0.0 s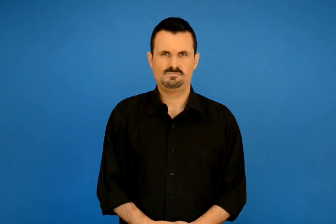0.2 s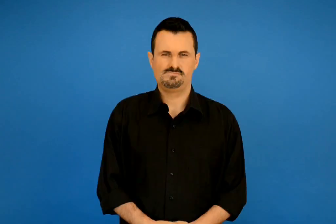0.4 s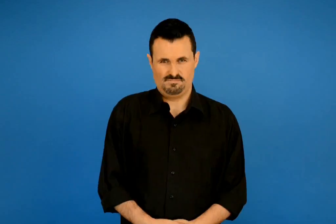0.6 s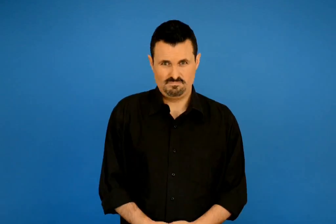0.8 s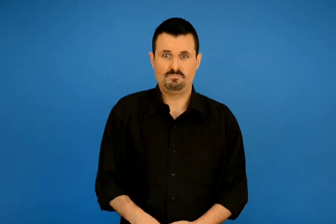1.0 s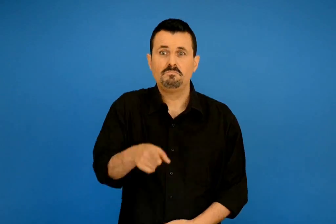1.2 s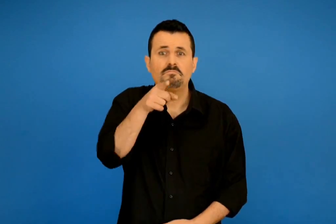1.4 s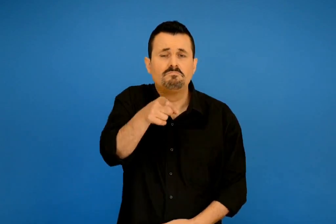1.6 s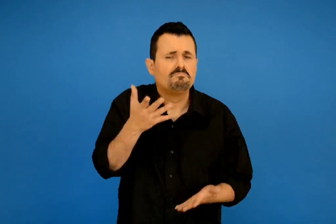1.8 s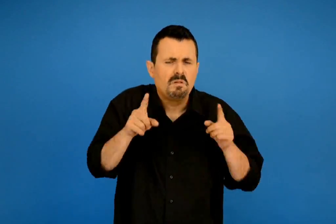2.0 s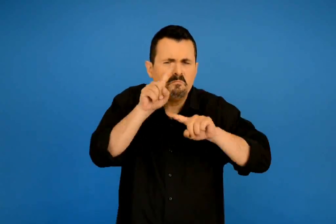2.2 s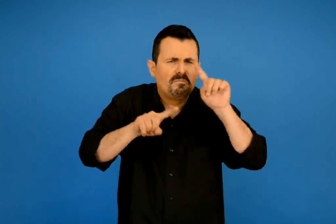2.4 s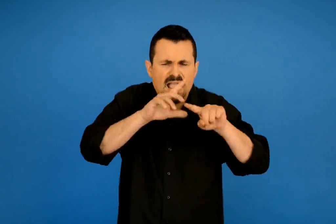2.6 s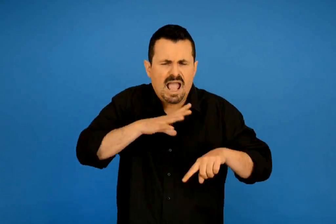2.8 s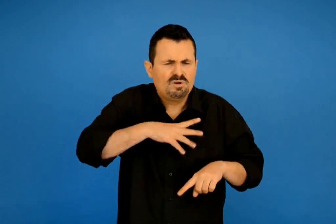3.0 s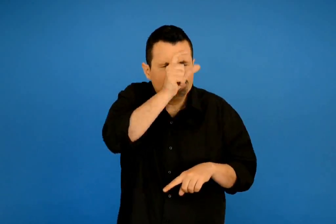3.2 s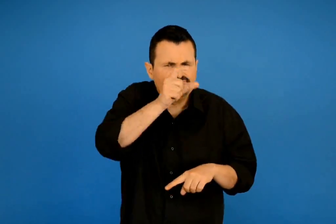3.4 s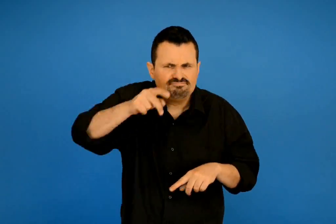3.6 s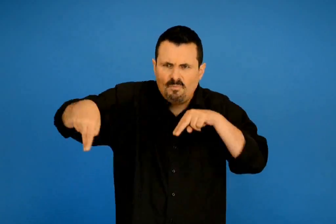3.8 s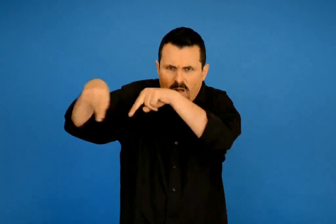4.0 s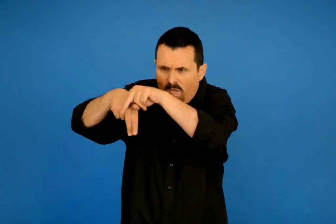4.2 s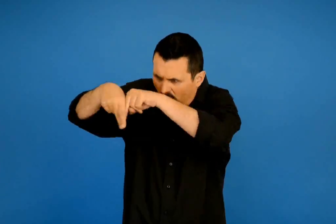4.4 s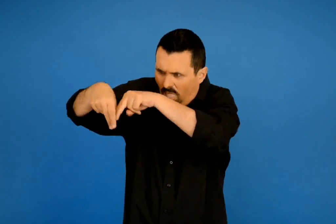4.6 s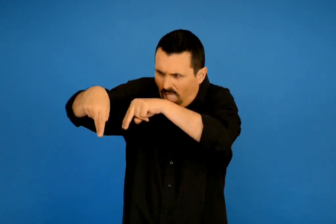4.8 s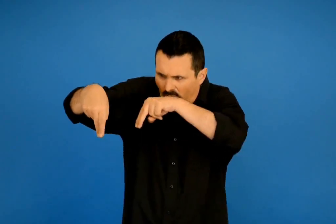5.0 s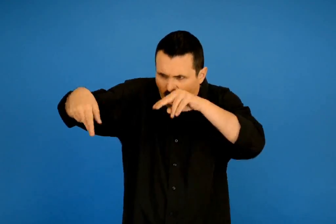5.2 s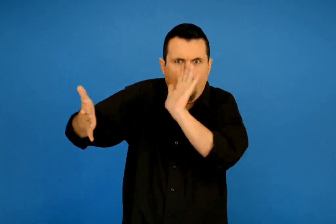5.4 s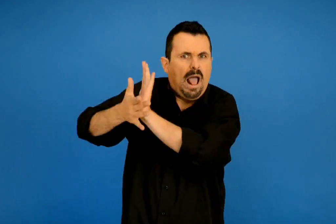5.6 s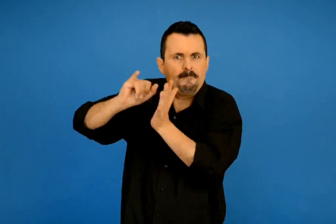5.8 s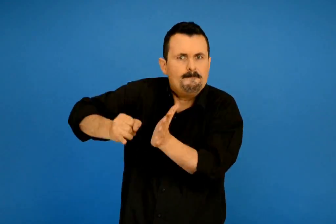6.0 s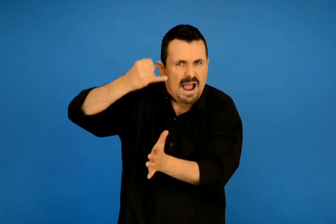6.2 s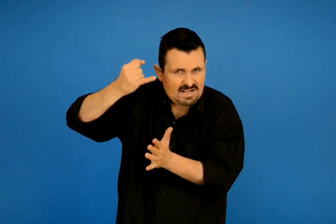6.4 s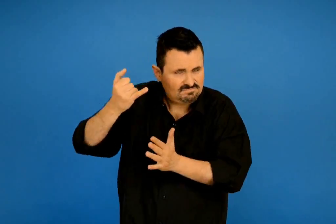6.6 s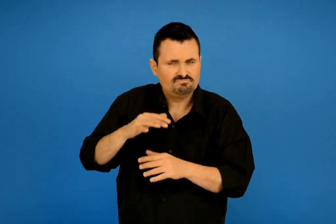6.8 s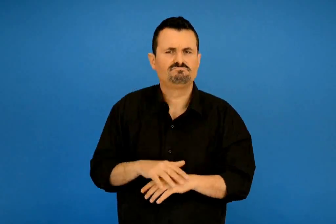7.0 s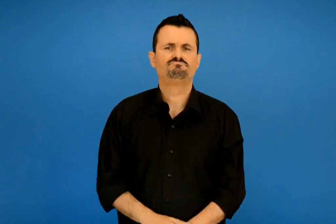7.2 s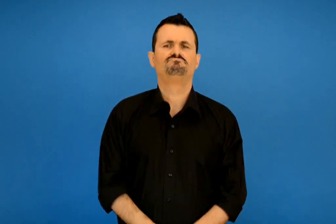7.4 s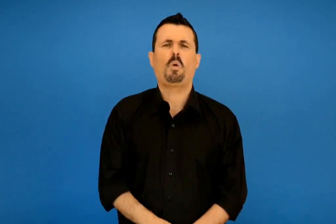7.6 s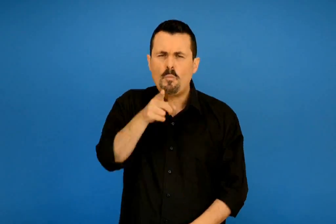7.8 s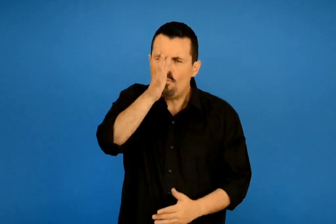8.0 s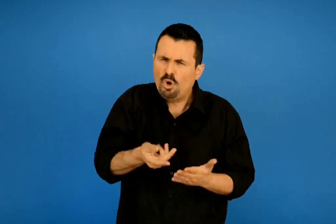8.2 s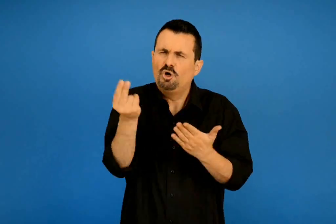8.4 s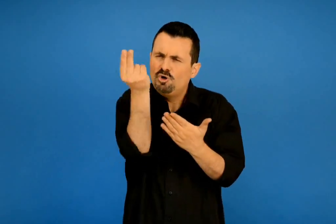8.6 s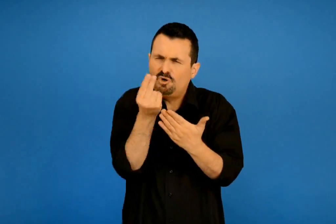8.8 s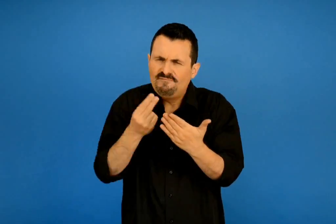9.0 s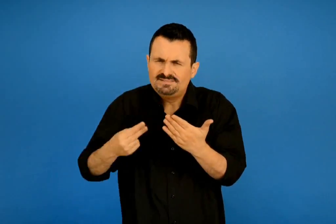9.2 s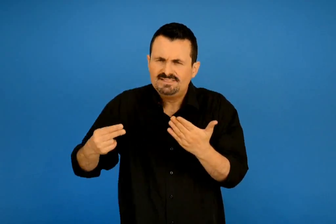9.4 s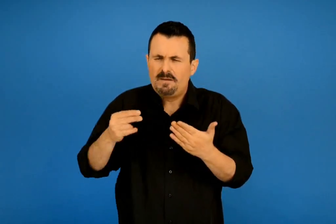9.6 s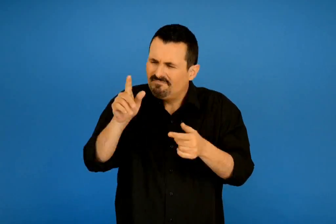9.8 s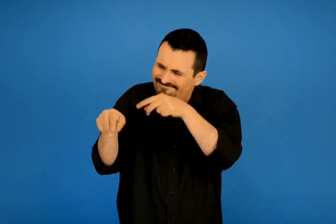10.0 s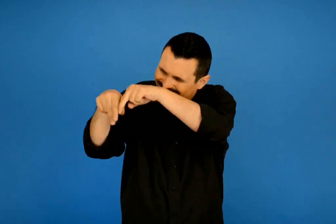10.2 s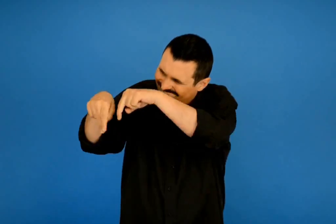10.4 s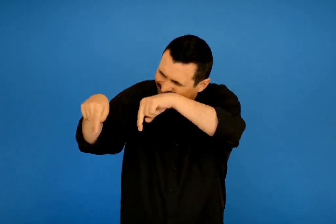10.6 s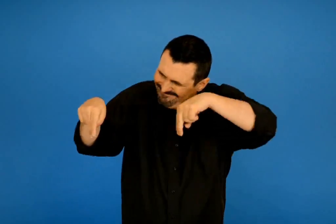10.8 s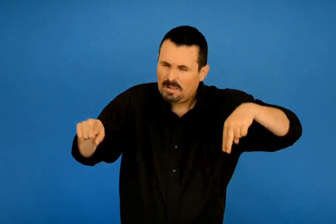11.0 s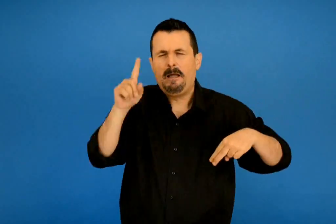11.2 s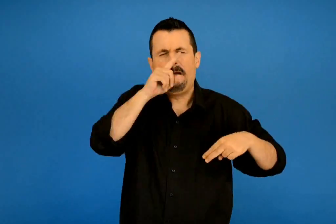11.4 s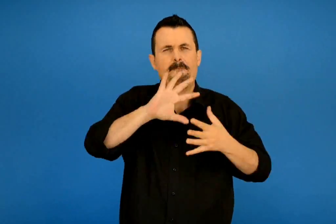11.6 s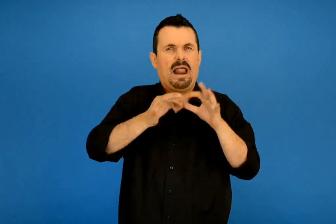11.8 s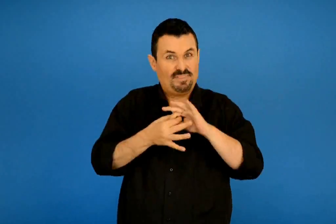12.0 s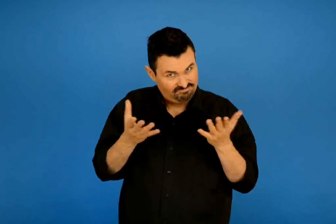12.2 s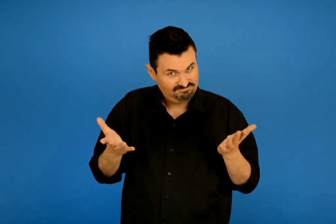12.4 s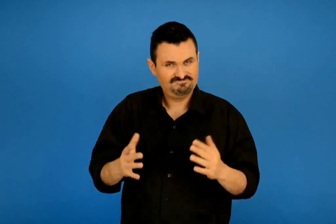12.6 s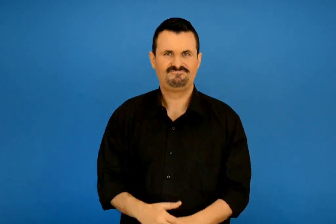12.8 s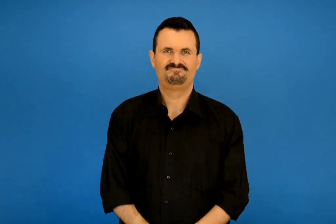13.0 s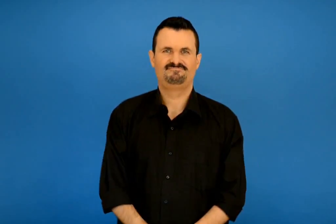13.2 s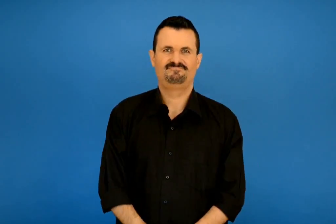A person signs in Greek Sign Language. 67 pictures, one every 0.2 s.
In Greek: ποια πλάσματα κολλήσαν στο μελί ; μπορείς να τα ζωγραφίσεις με τη σειρά που αναφέρονται στο παραμύθι ;
